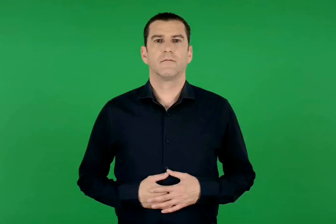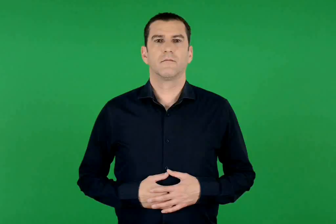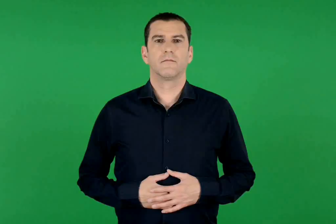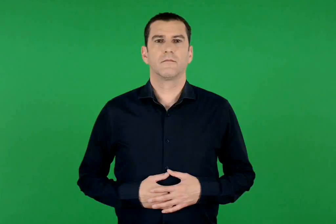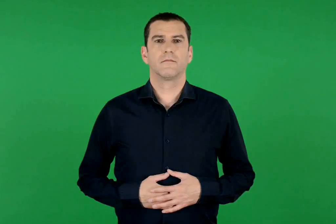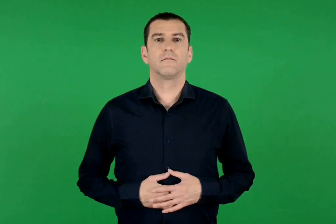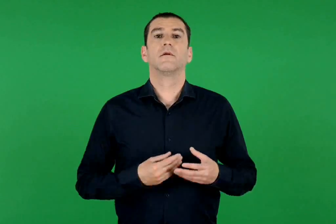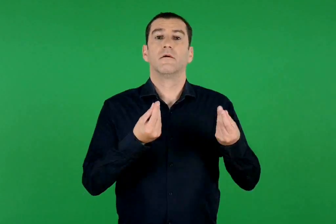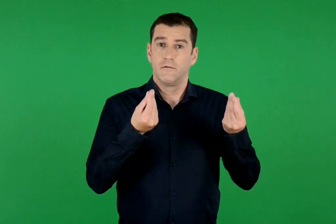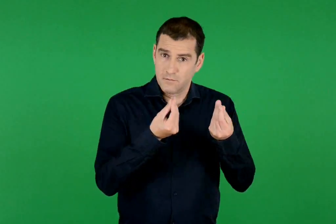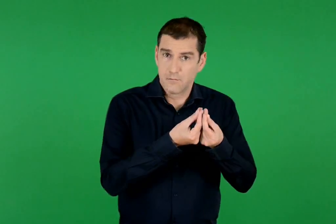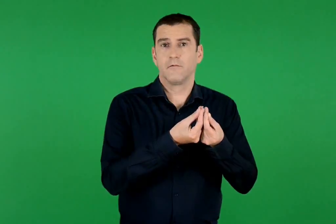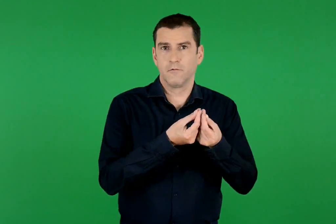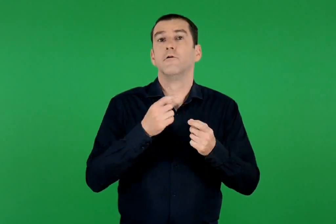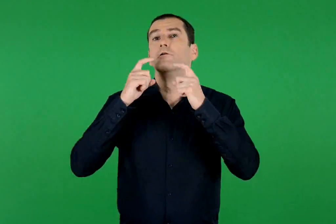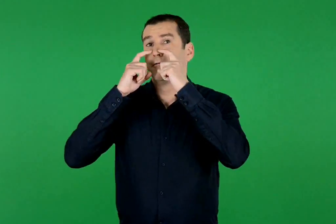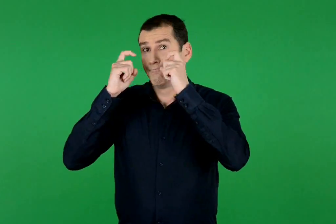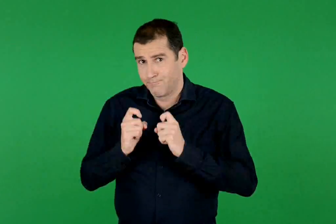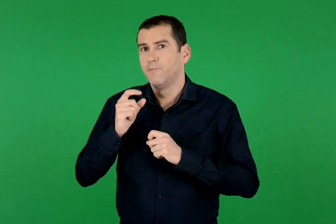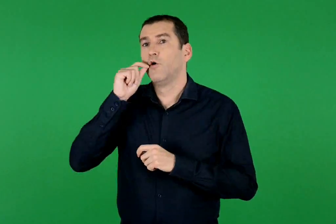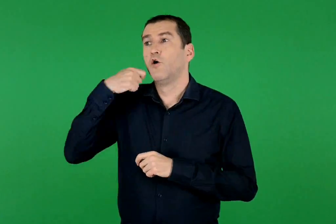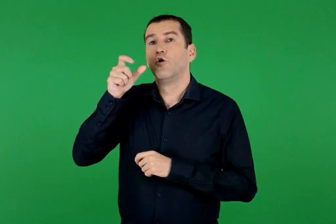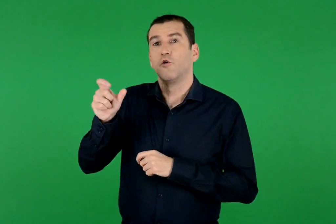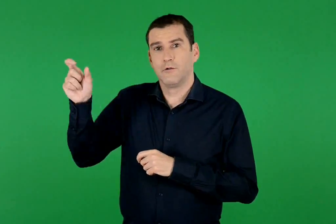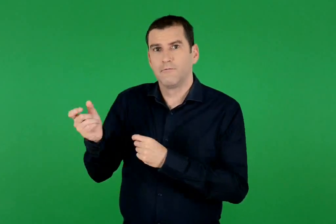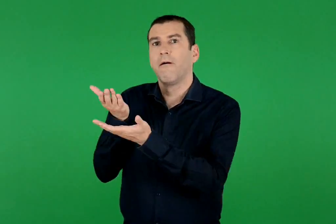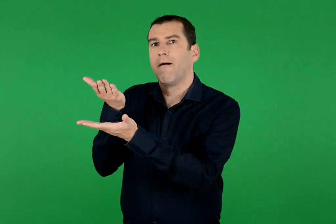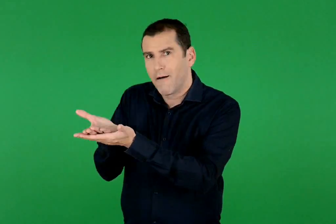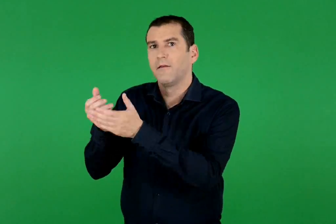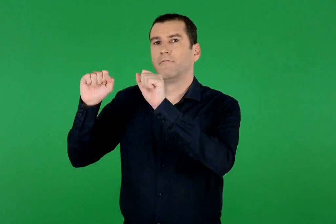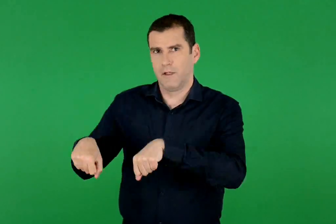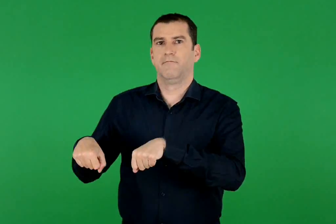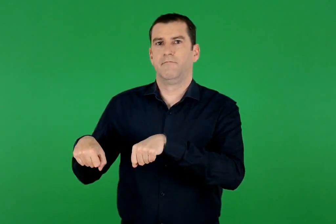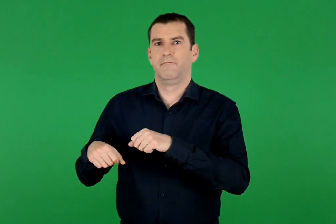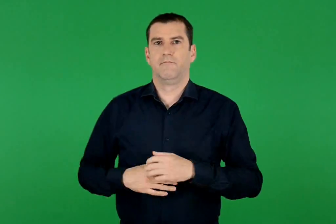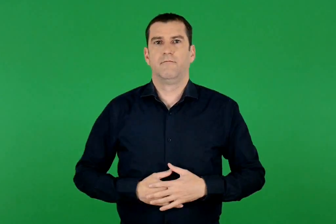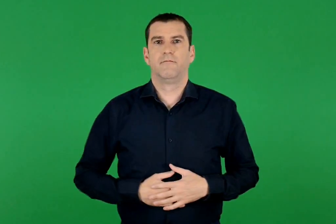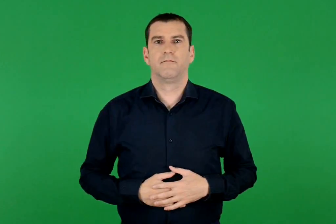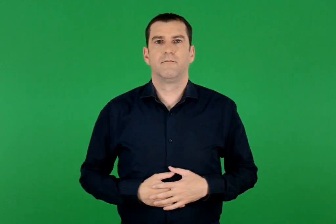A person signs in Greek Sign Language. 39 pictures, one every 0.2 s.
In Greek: κατάλληλο απαραίτητη η γονική συναίνεση
